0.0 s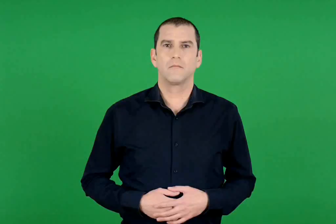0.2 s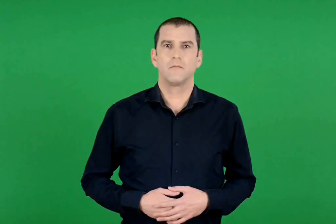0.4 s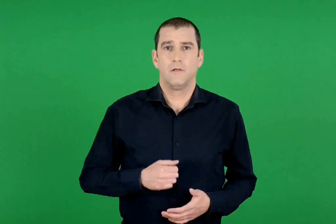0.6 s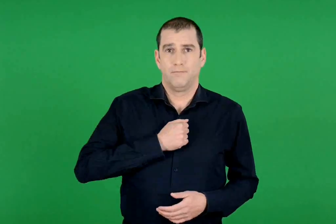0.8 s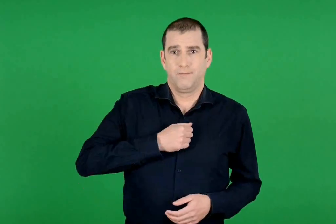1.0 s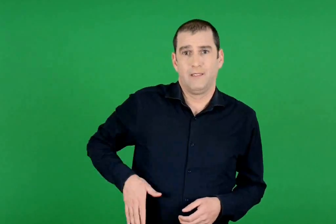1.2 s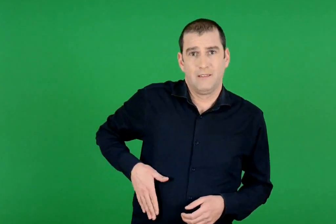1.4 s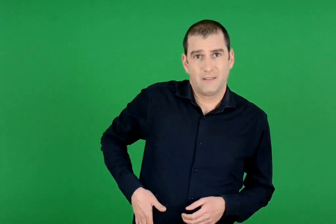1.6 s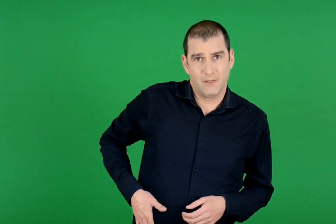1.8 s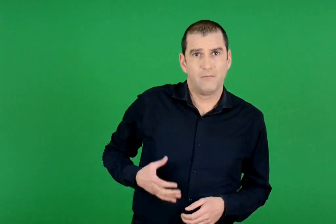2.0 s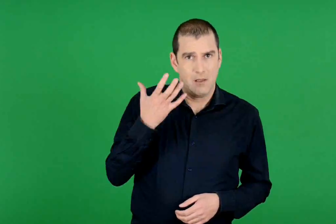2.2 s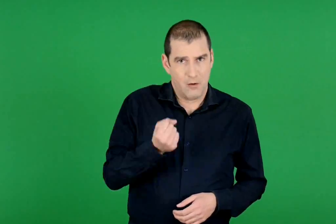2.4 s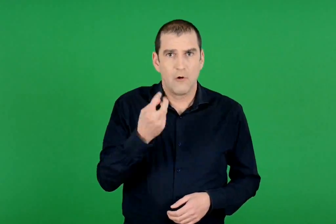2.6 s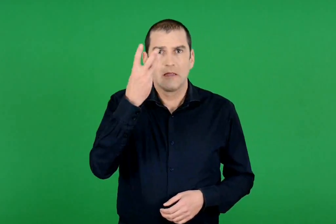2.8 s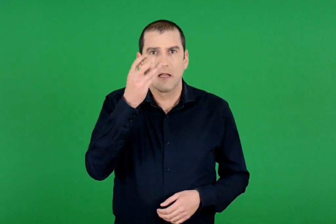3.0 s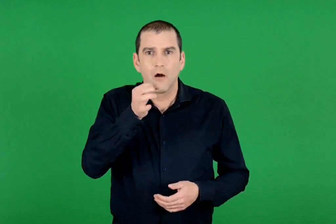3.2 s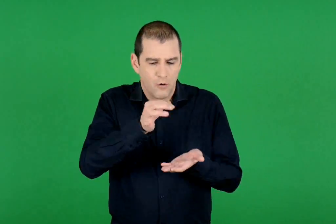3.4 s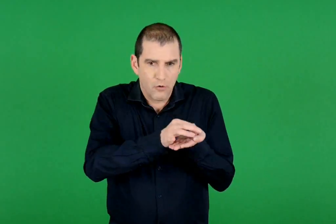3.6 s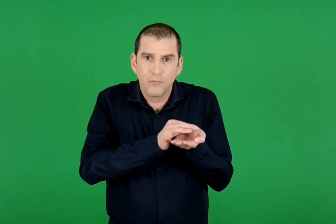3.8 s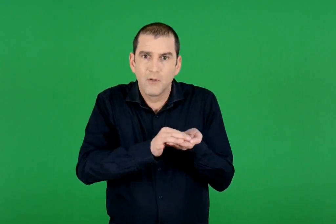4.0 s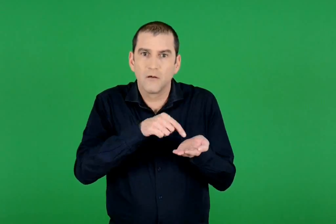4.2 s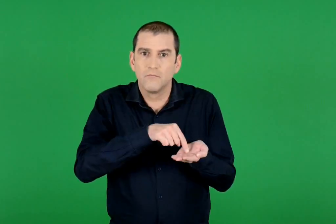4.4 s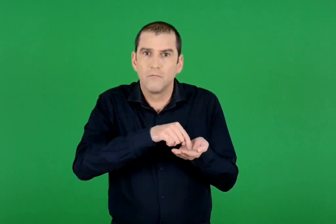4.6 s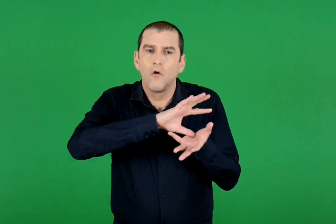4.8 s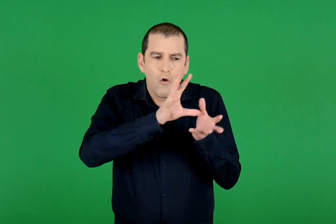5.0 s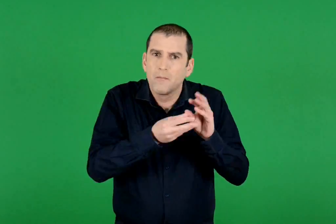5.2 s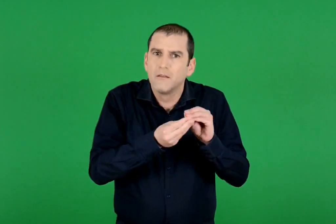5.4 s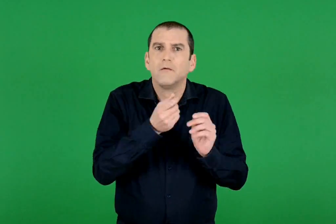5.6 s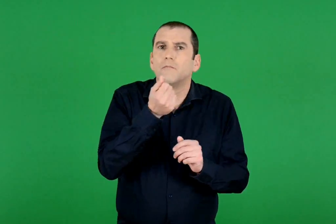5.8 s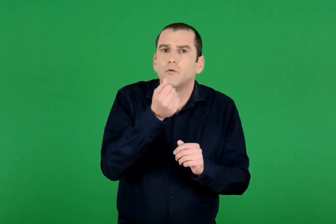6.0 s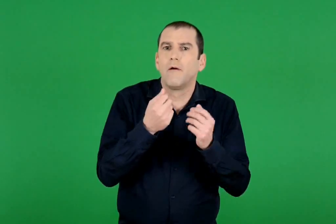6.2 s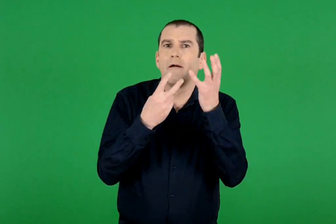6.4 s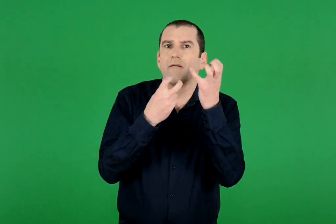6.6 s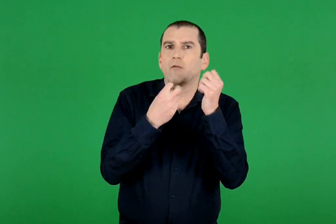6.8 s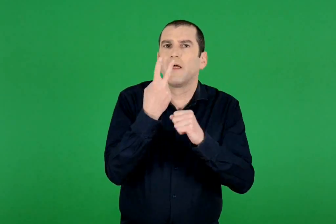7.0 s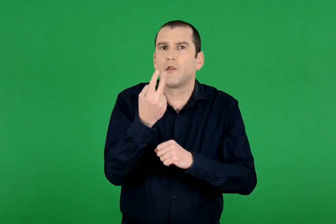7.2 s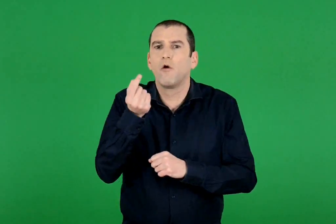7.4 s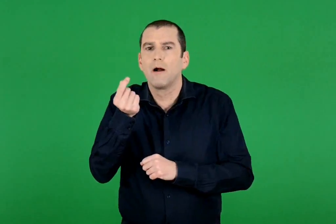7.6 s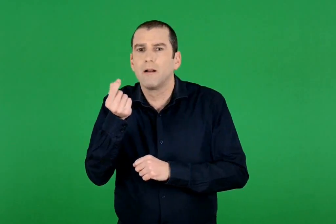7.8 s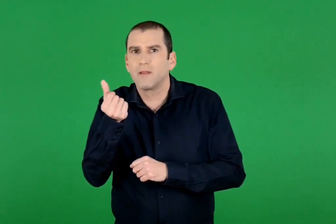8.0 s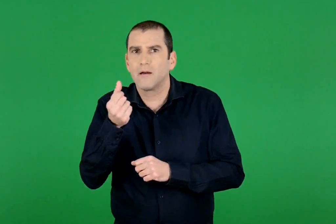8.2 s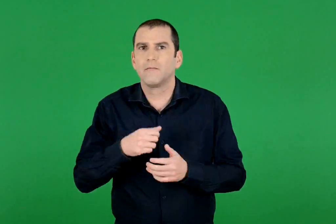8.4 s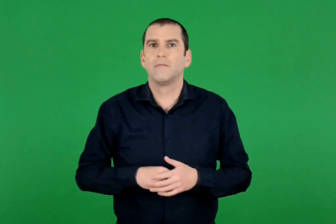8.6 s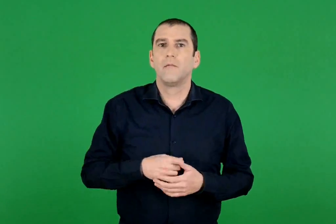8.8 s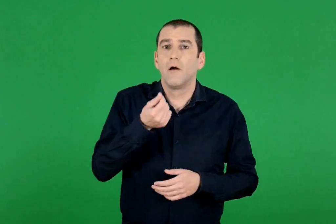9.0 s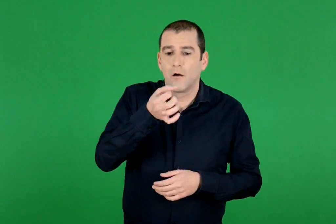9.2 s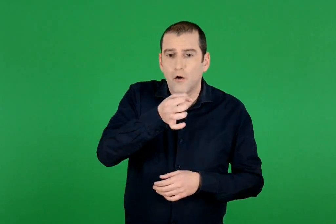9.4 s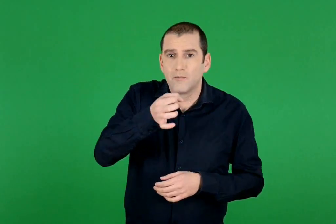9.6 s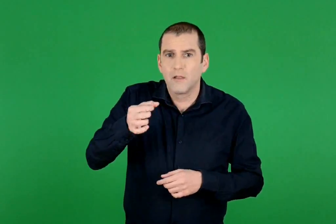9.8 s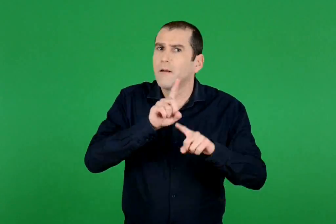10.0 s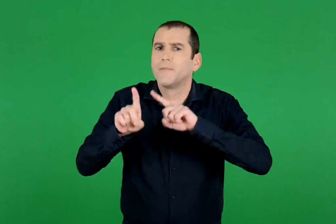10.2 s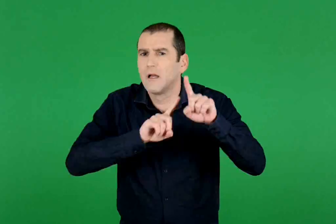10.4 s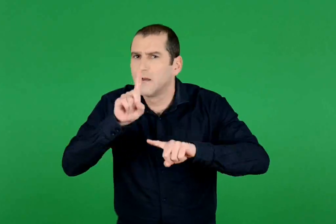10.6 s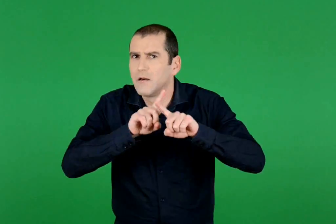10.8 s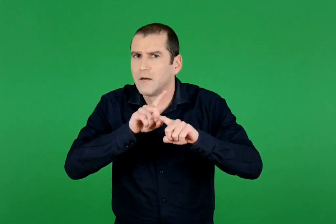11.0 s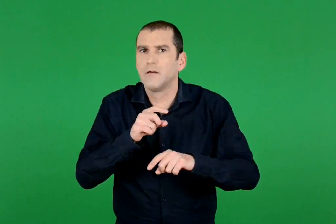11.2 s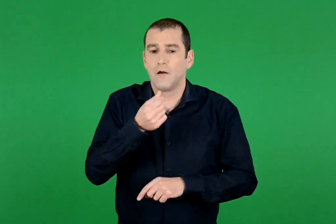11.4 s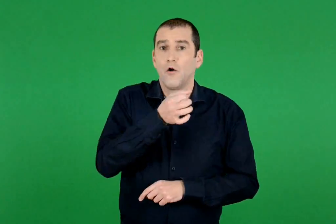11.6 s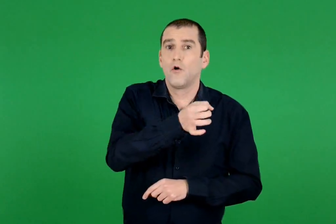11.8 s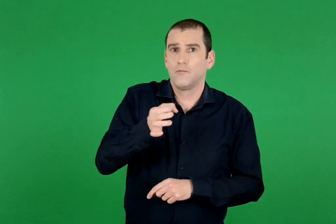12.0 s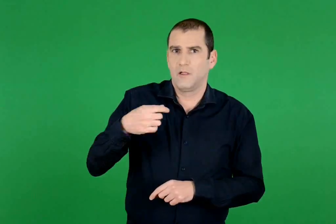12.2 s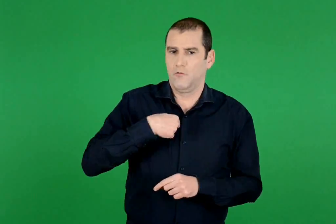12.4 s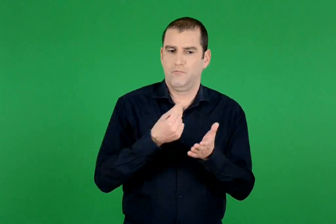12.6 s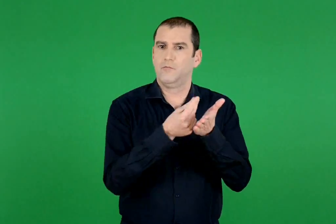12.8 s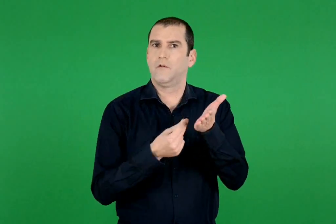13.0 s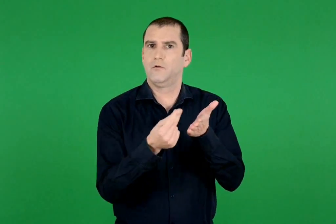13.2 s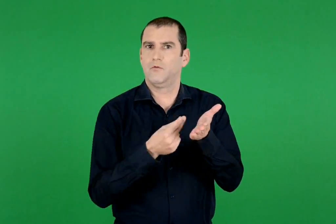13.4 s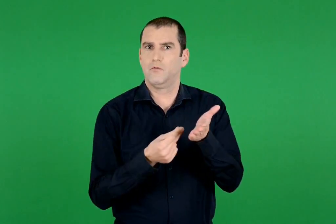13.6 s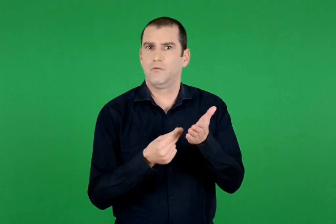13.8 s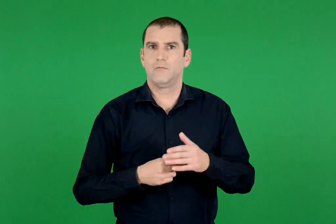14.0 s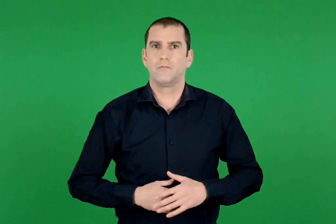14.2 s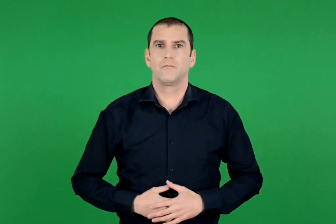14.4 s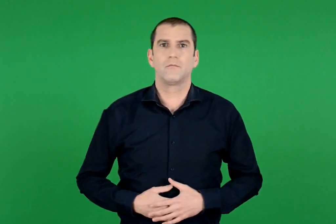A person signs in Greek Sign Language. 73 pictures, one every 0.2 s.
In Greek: στην τσέπη μου έχω τρία νομίσματα συνολικής αξίας 72 λεπτών. ζωγραφίζω τα νομίσματα
